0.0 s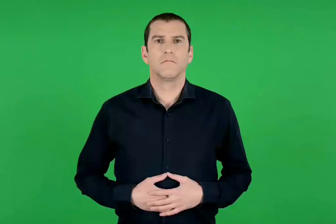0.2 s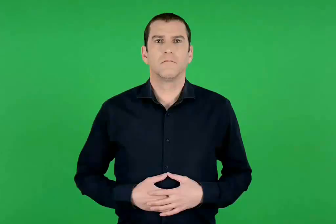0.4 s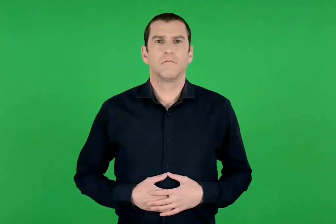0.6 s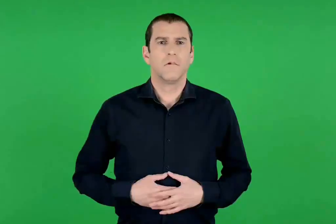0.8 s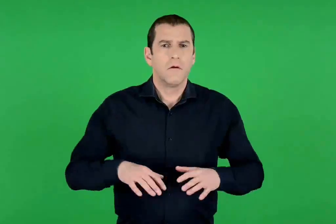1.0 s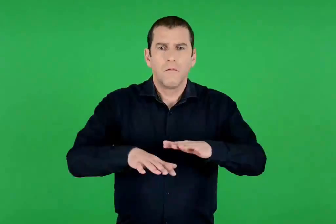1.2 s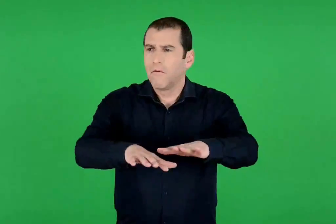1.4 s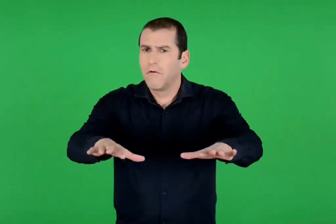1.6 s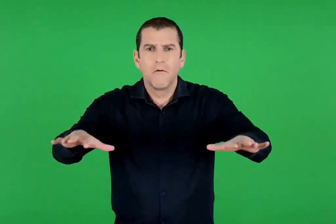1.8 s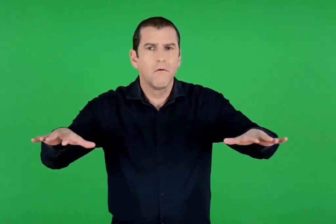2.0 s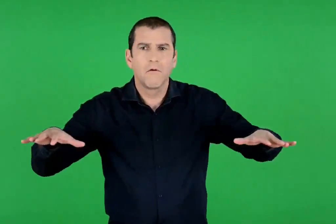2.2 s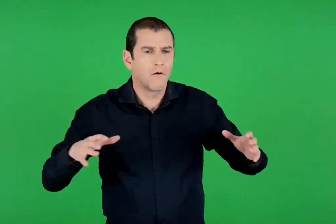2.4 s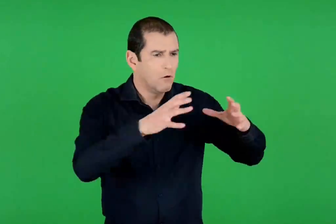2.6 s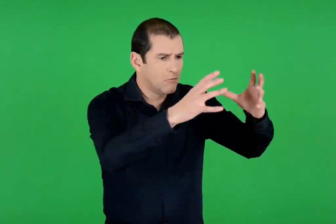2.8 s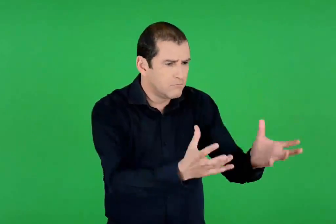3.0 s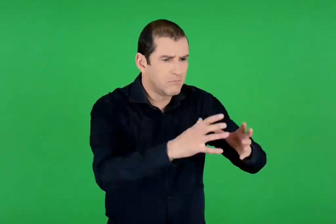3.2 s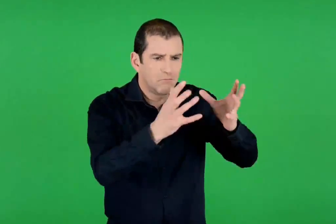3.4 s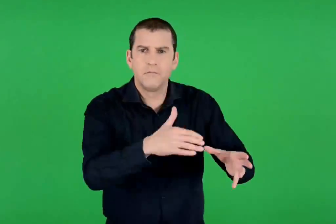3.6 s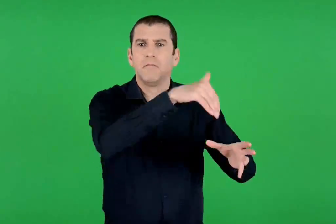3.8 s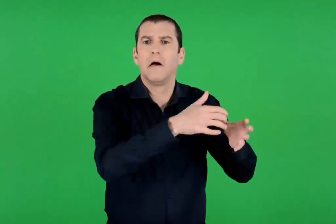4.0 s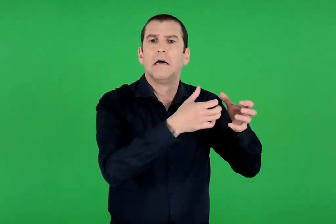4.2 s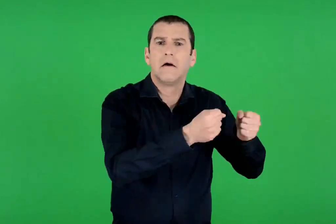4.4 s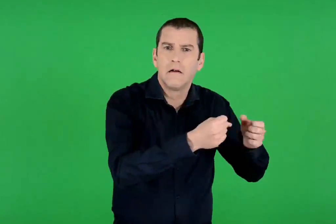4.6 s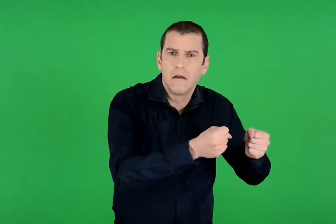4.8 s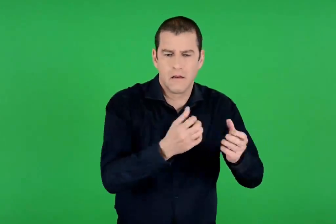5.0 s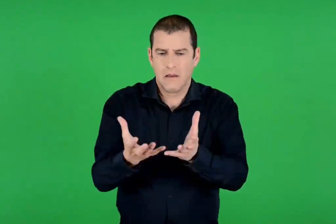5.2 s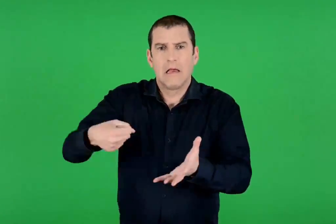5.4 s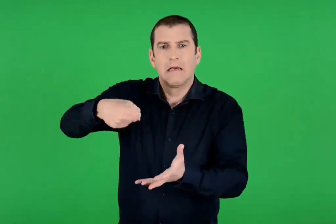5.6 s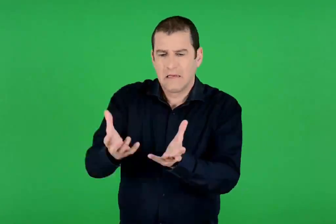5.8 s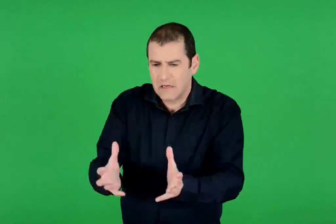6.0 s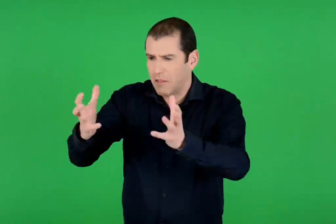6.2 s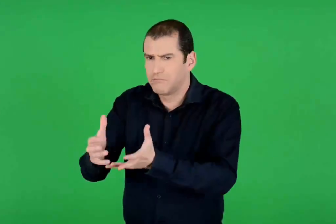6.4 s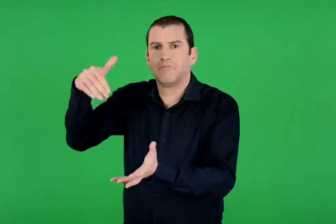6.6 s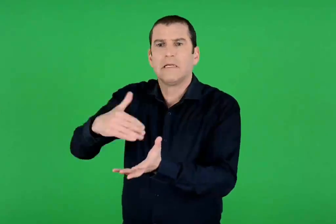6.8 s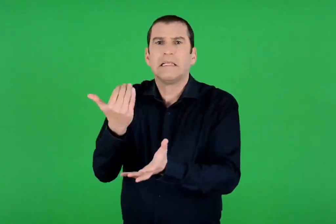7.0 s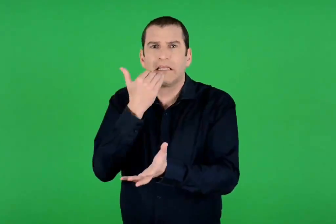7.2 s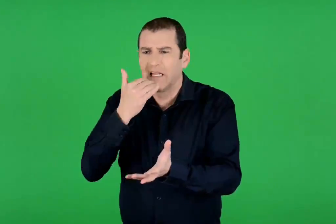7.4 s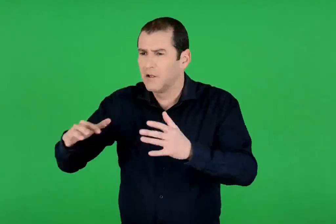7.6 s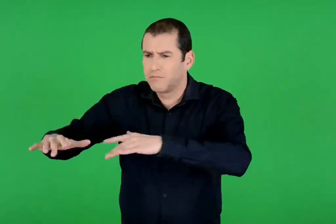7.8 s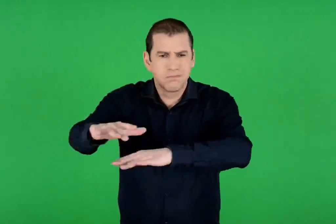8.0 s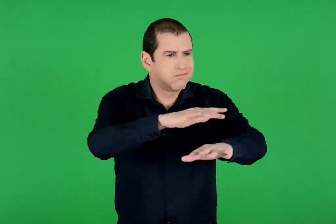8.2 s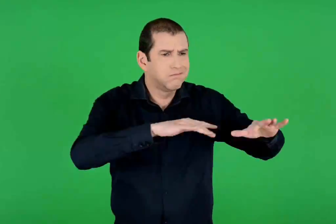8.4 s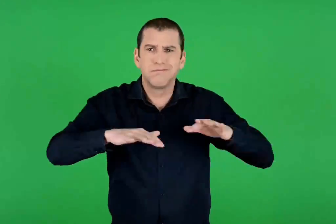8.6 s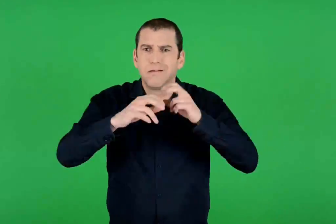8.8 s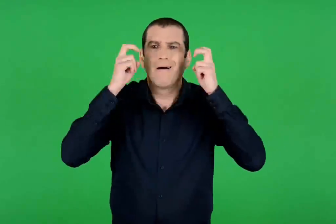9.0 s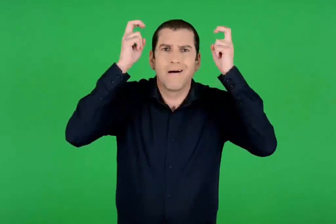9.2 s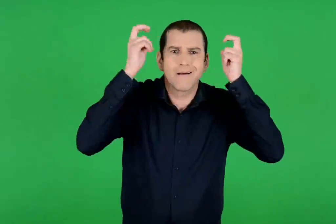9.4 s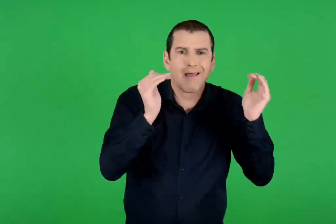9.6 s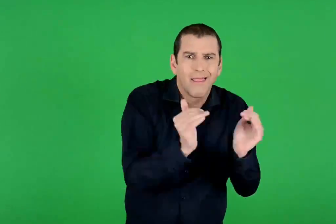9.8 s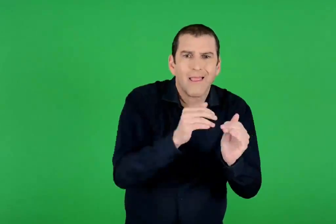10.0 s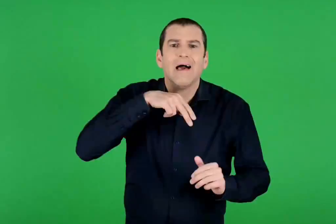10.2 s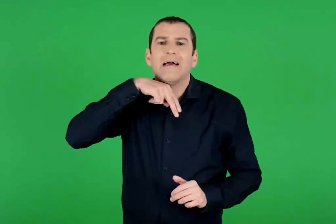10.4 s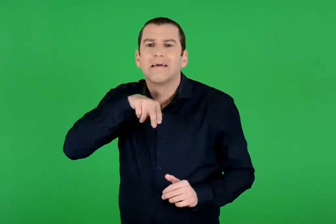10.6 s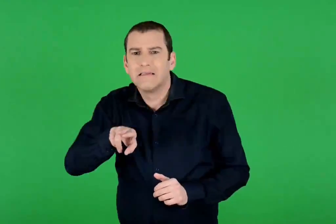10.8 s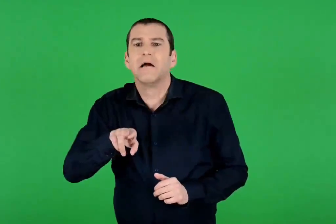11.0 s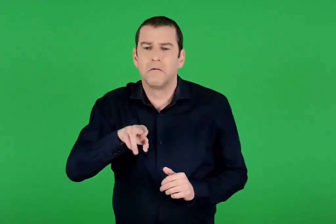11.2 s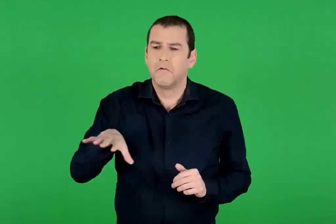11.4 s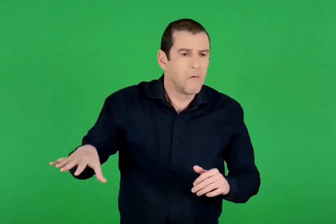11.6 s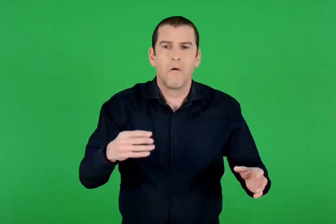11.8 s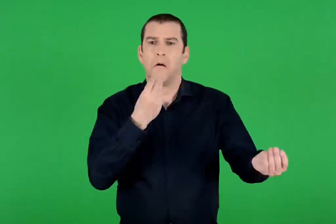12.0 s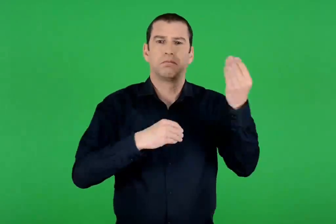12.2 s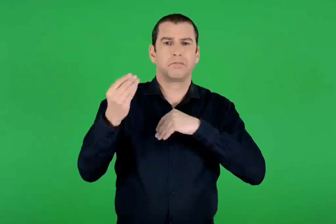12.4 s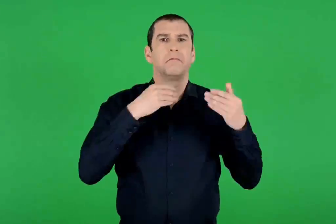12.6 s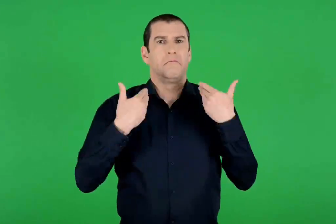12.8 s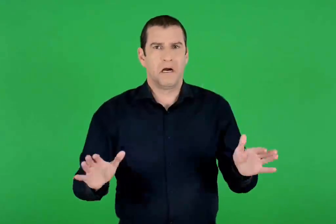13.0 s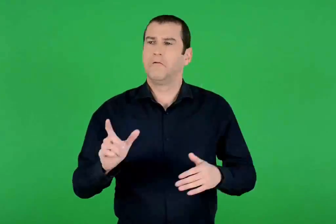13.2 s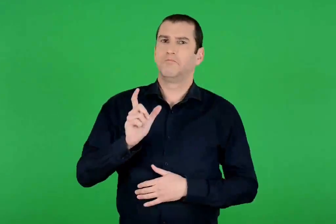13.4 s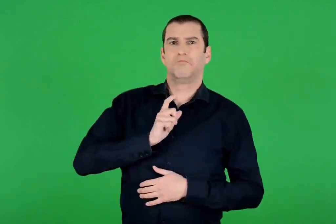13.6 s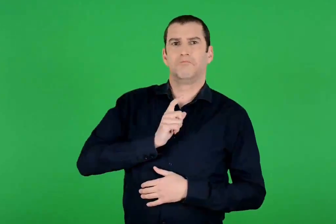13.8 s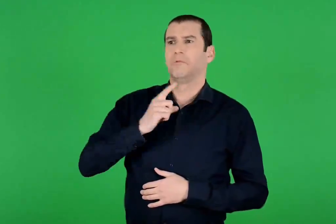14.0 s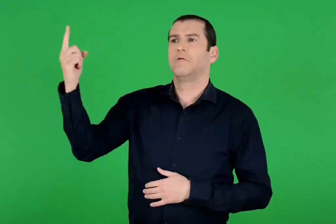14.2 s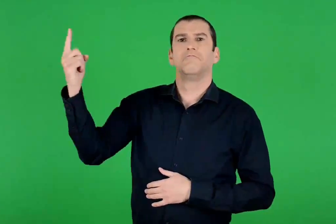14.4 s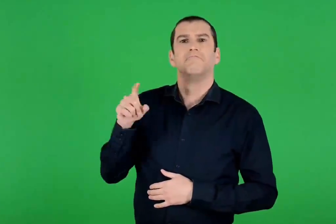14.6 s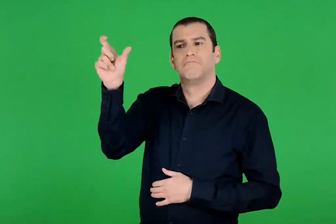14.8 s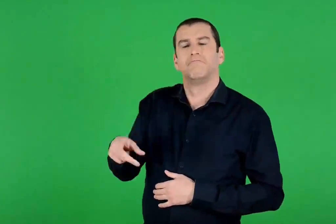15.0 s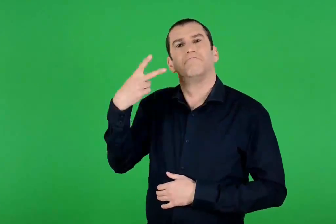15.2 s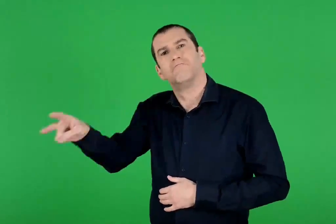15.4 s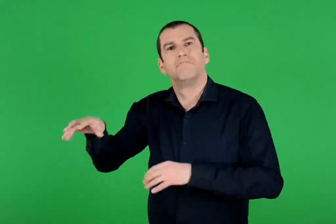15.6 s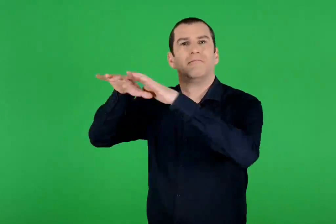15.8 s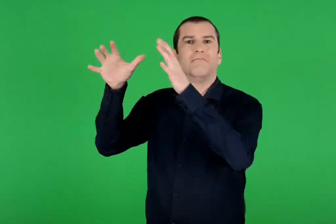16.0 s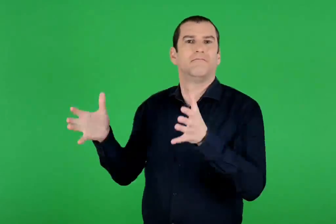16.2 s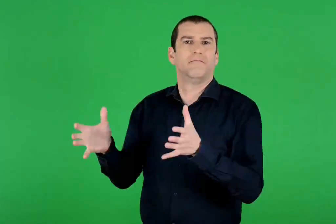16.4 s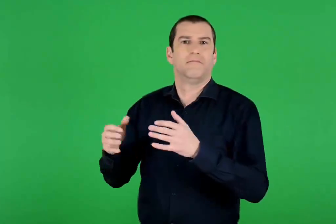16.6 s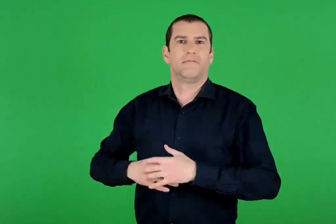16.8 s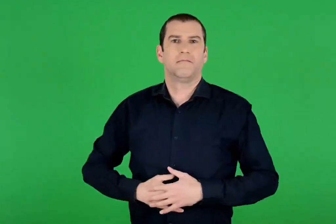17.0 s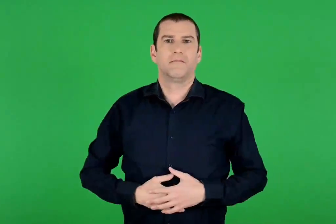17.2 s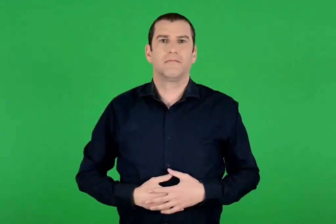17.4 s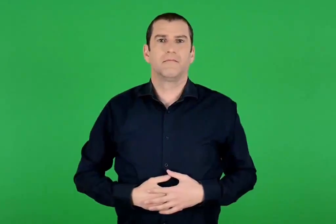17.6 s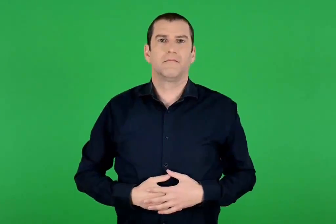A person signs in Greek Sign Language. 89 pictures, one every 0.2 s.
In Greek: παντού υπήρχαν δοχεία με γάλα και καλάθια με τυρί και πλήθος αρνάκια και κατσίκια. έφαγαν και περίμεναν να έρθει ο νοικοκύρης
